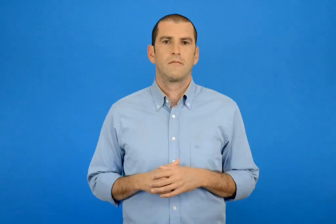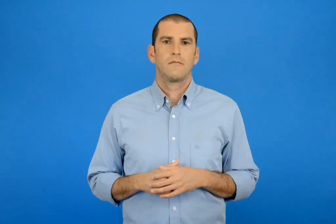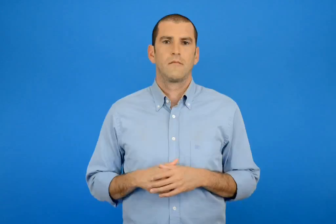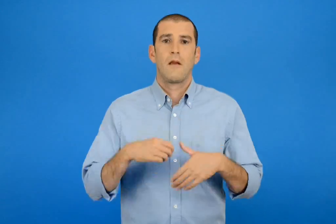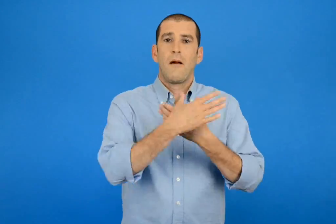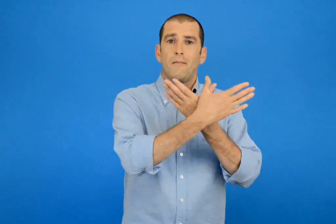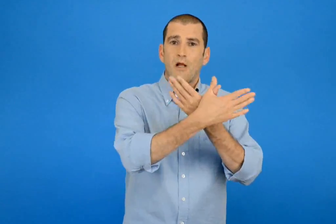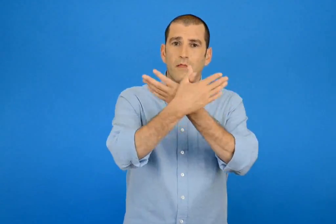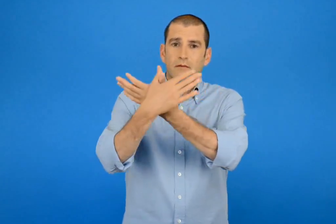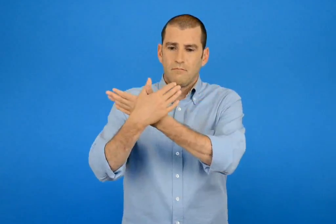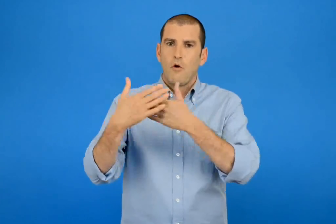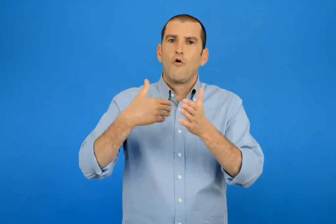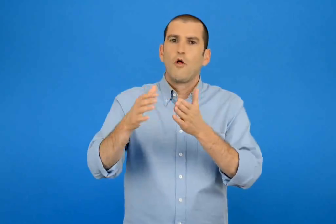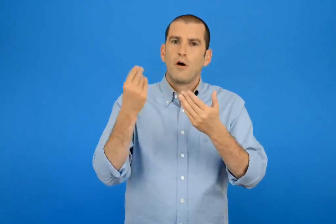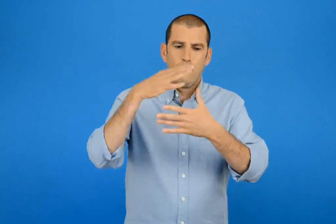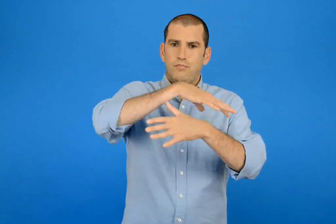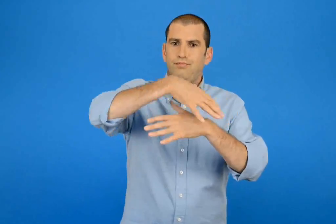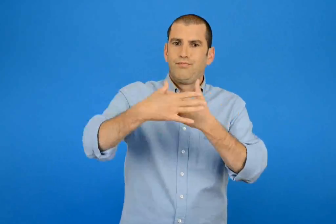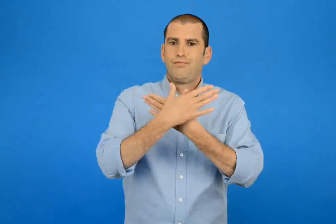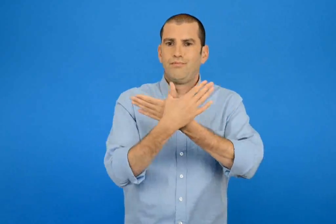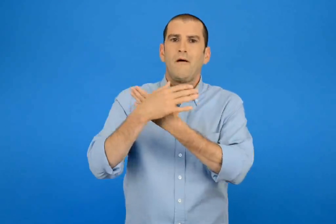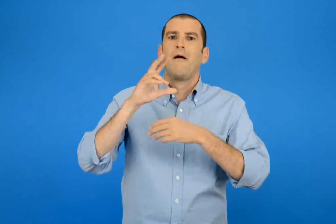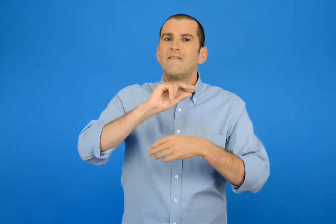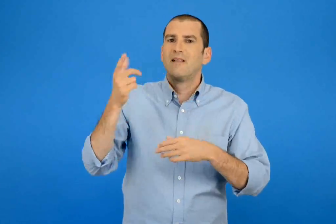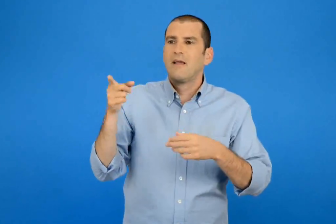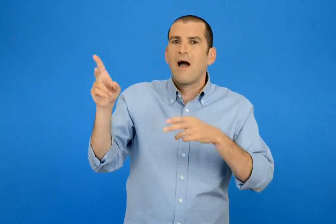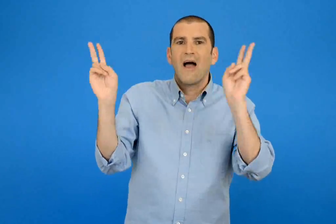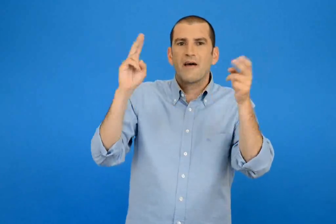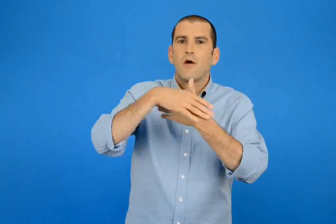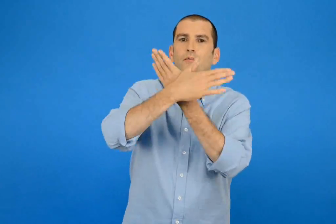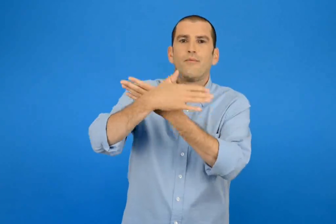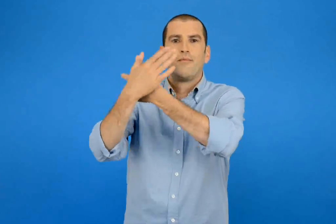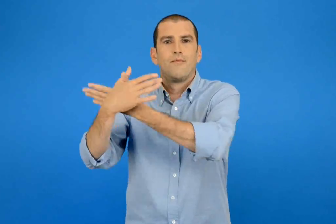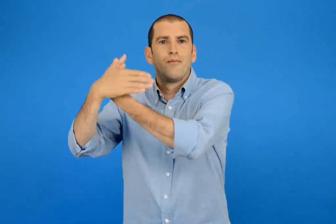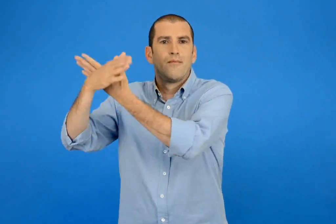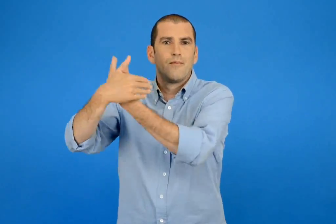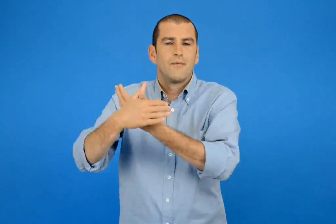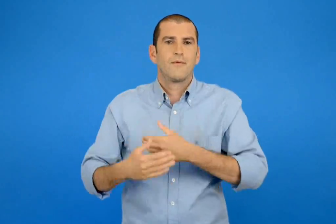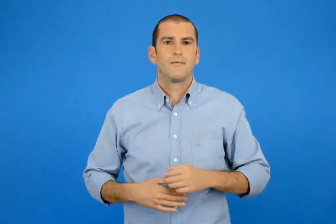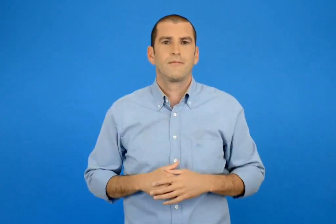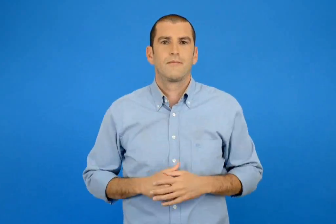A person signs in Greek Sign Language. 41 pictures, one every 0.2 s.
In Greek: οι πολύχρωμες πεταλούδες μοιάζουν σαν να χορεύουν στον αέρα
